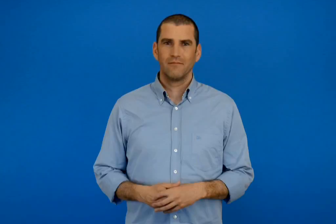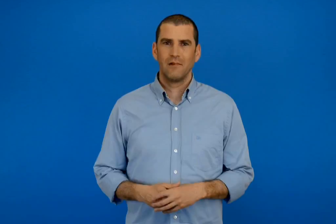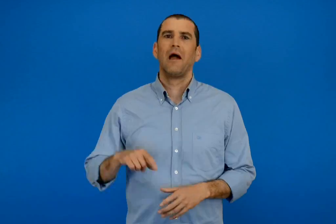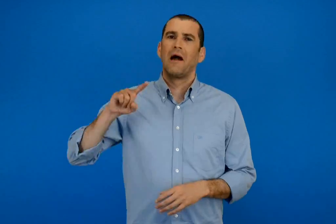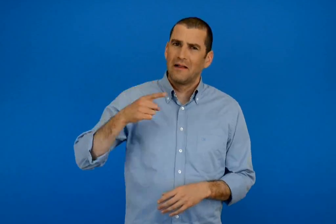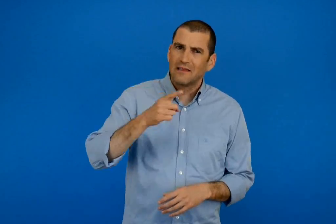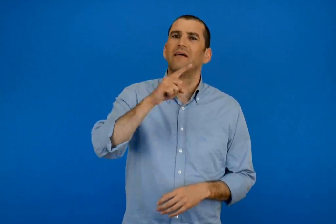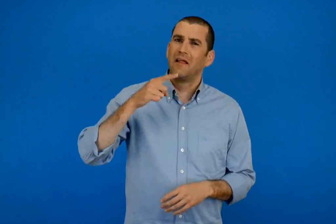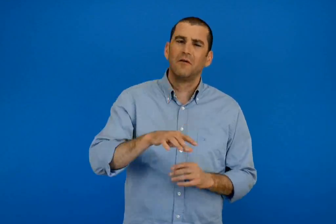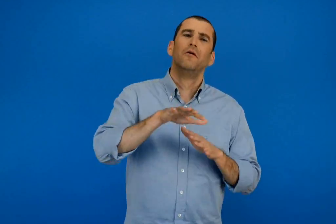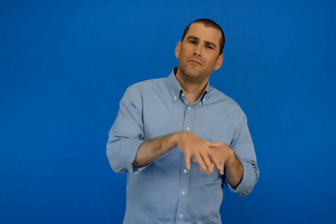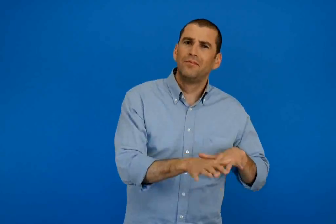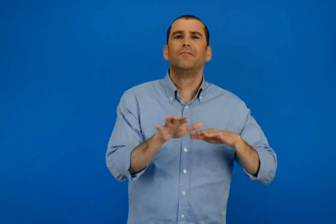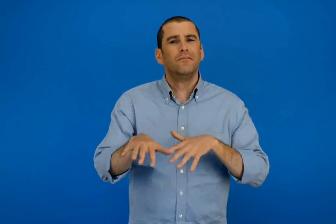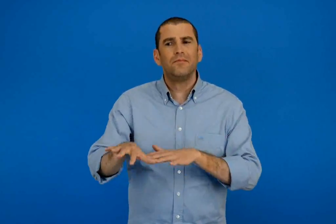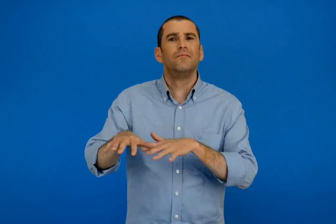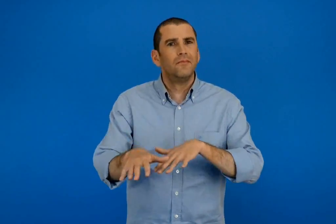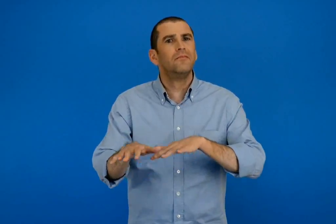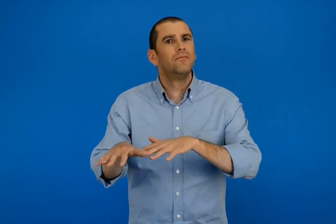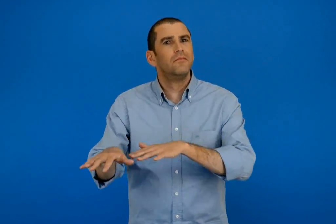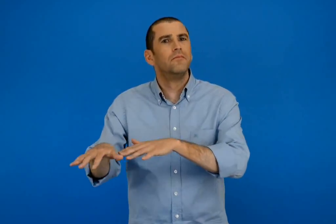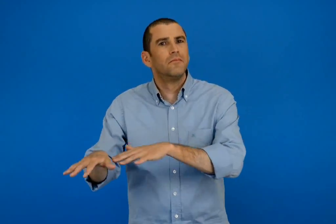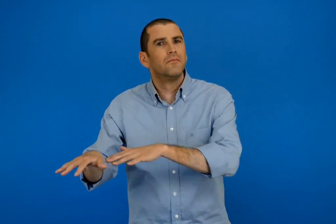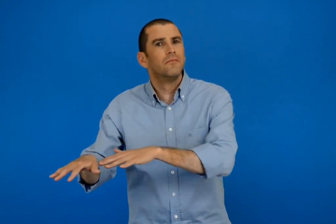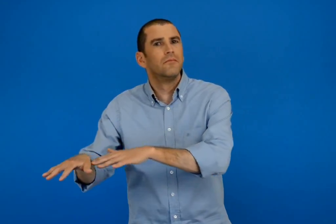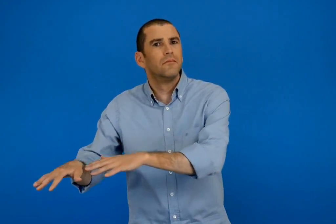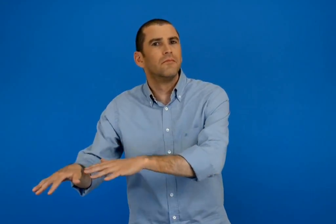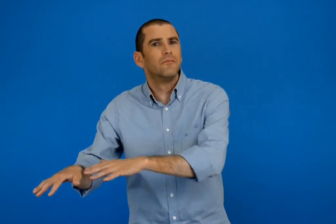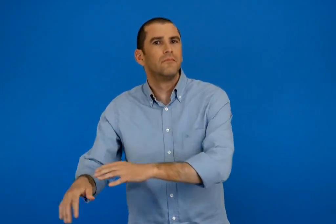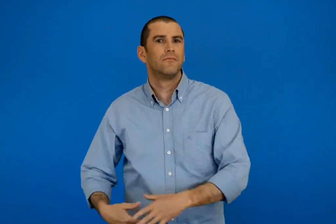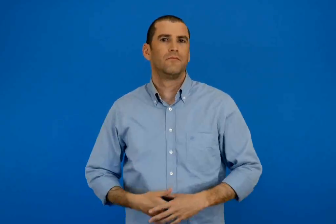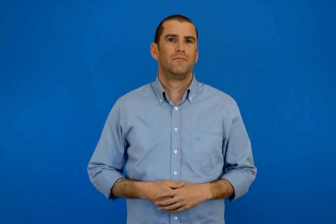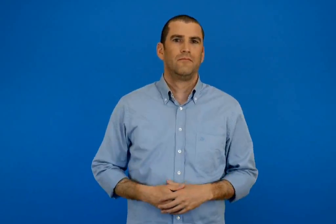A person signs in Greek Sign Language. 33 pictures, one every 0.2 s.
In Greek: ταξίδευε ταξίδευε και ταξιδεύει ακόμη
